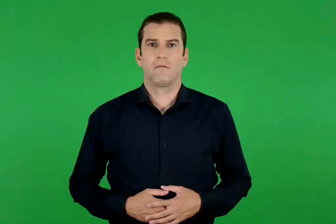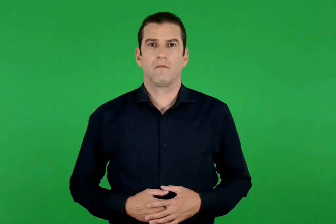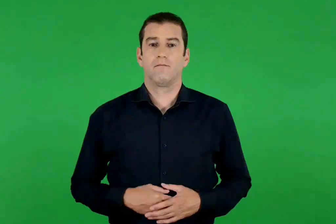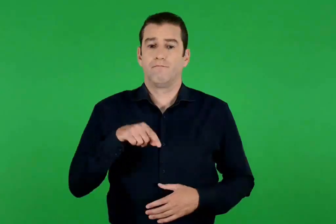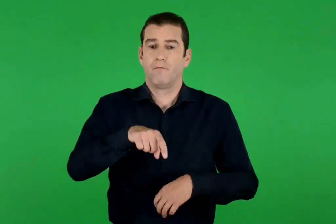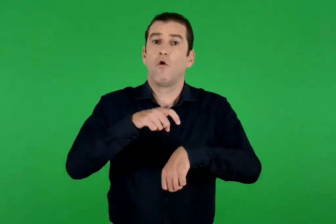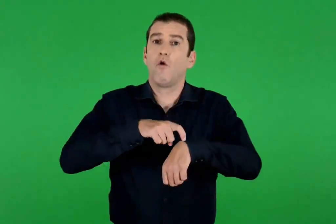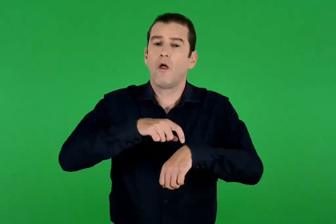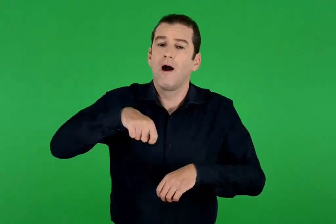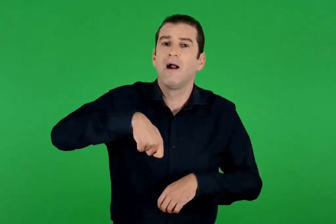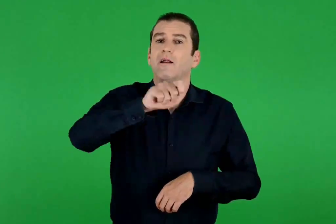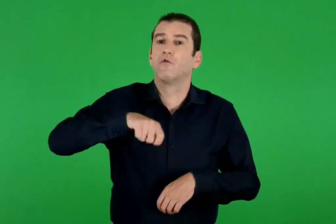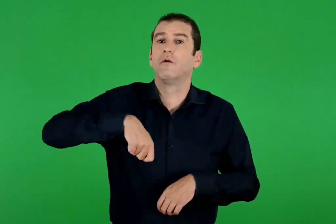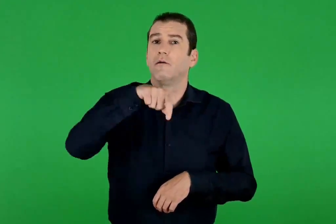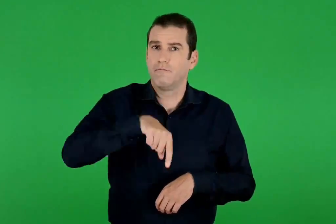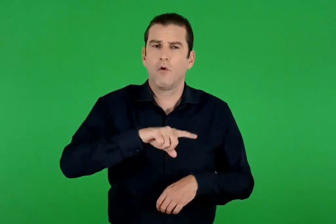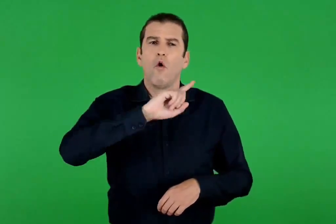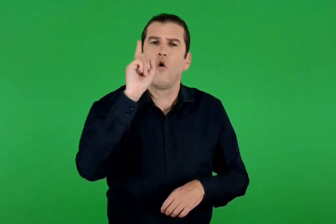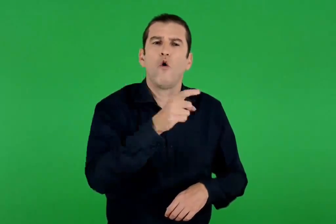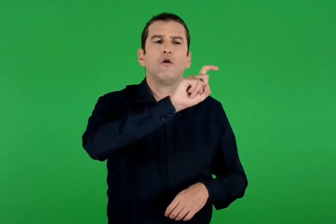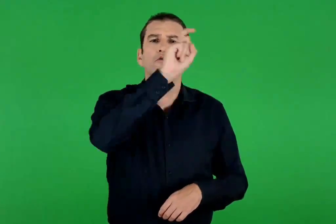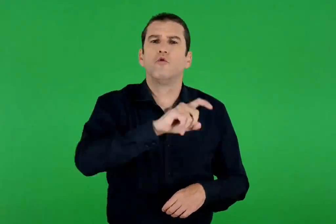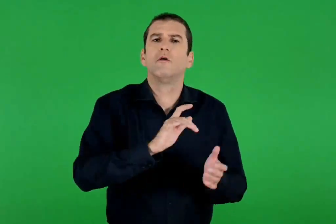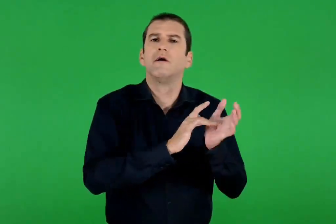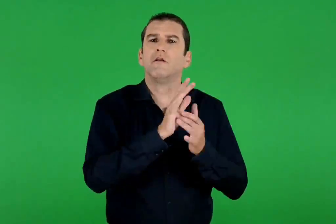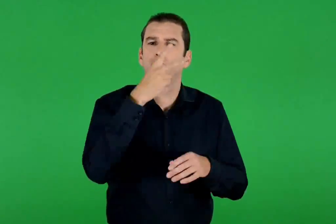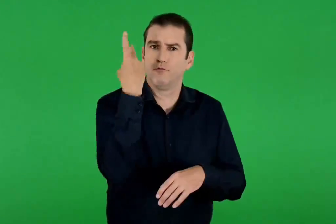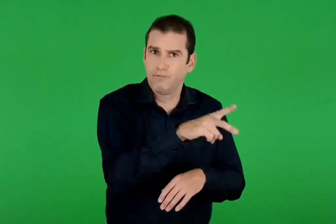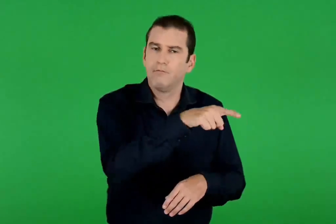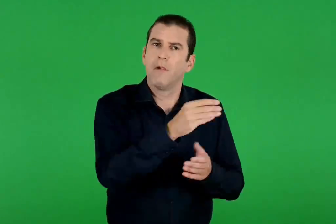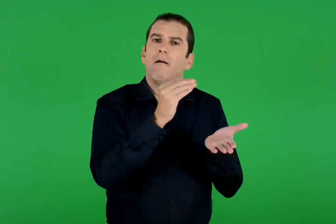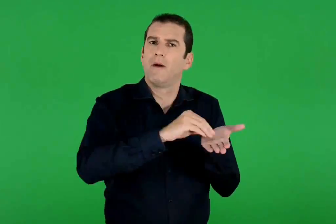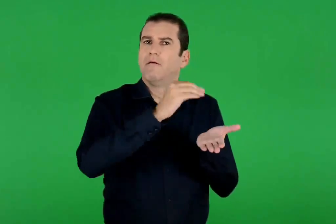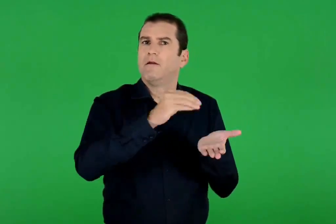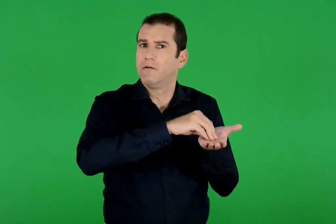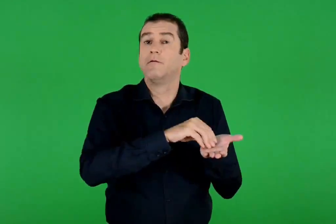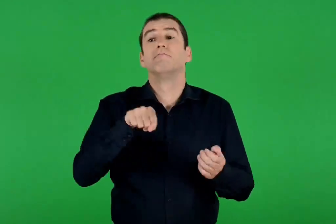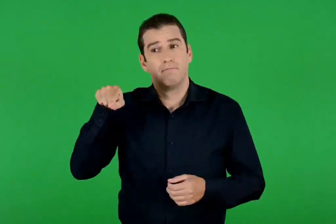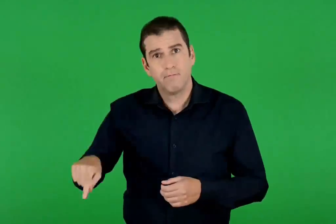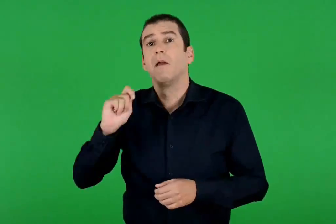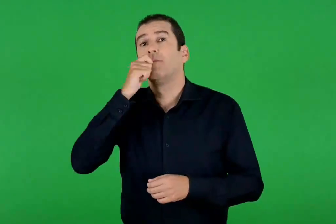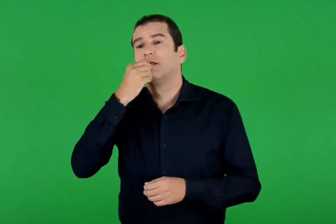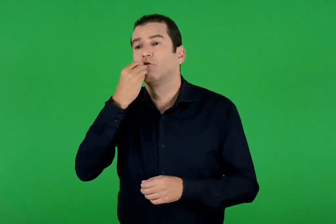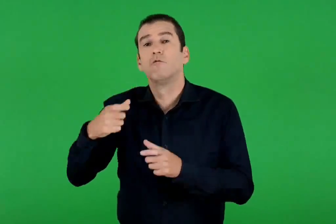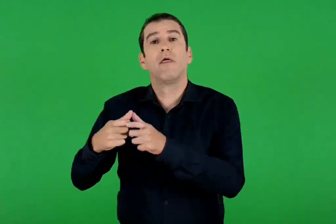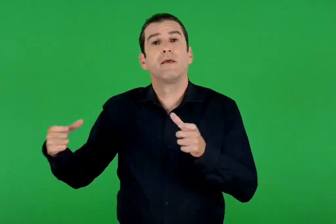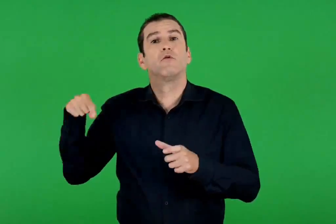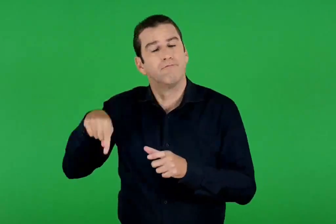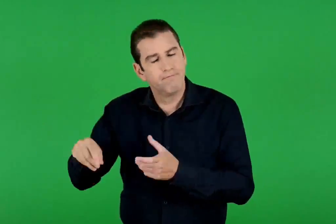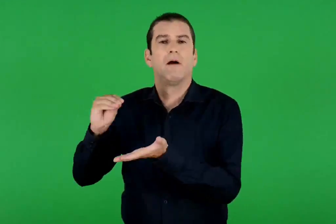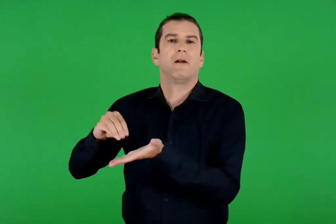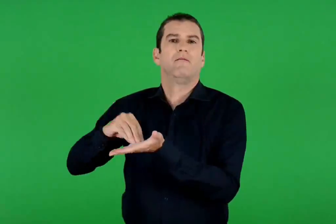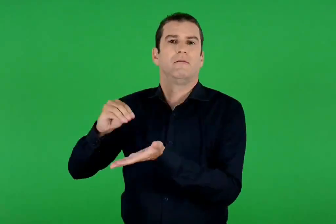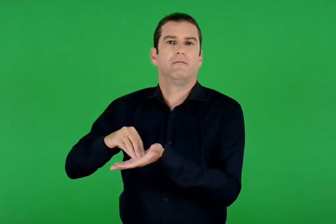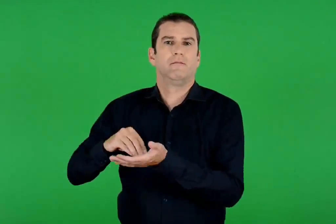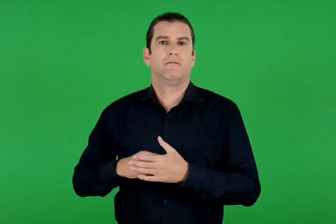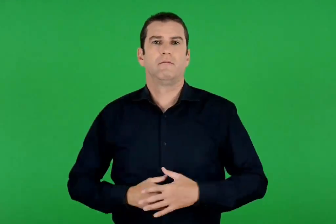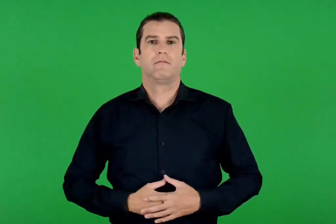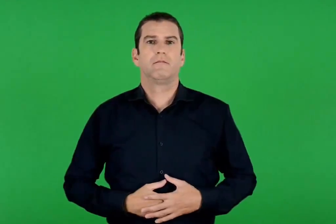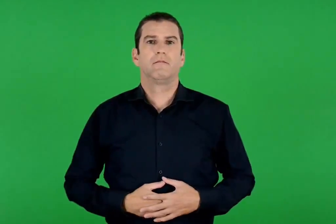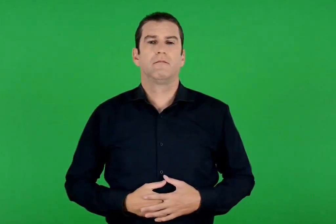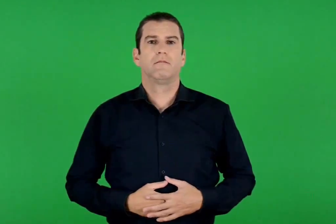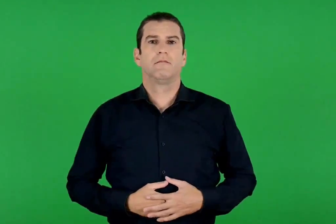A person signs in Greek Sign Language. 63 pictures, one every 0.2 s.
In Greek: την ώρα της θείας λειτουργίας επαναλαμβάνεται όλη η ζωή του χριστού και μάλιστα ο μυστικός δείπνος
